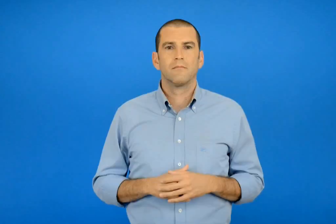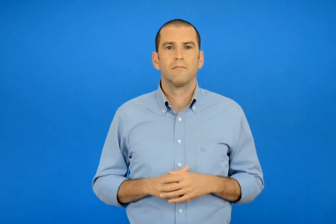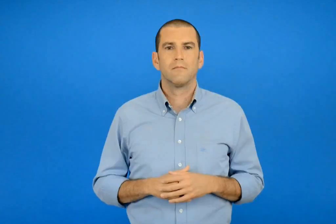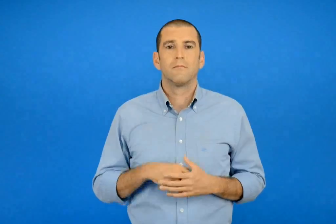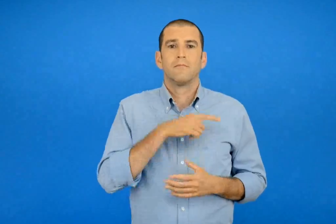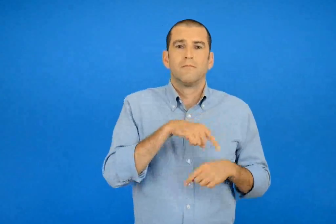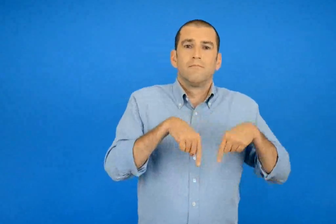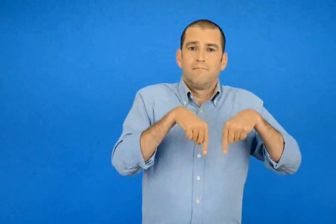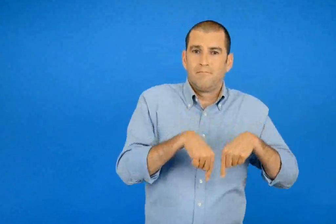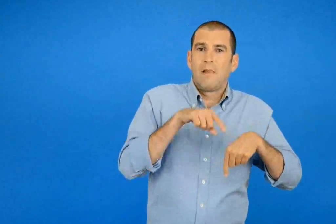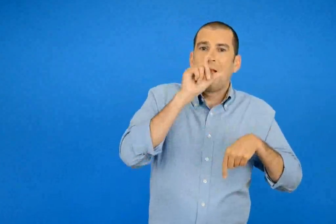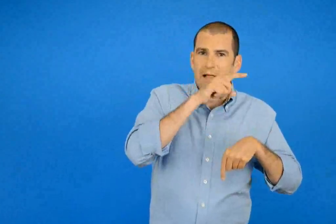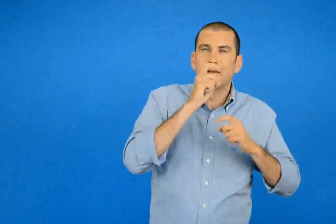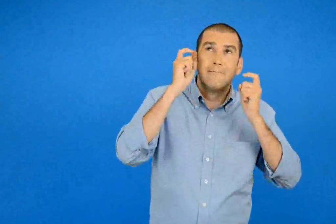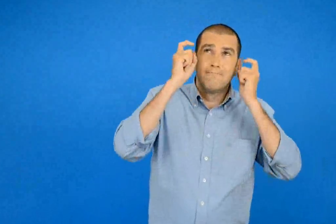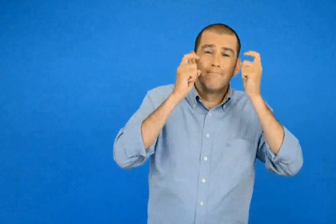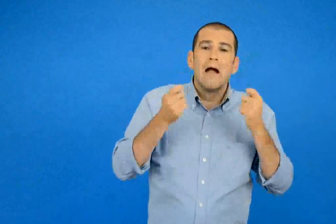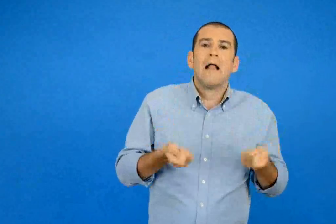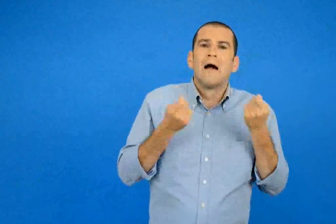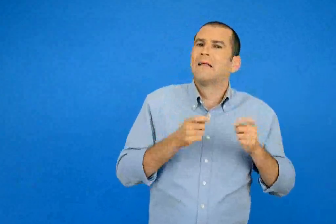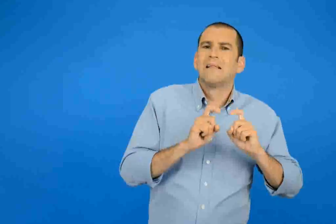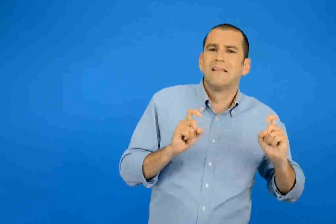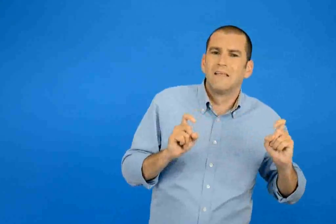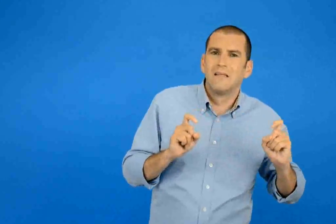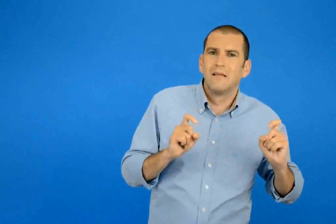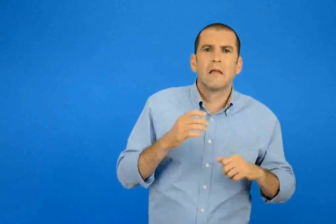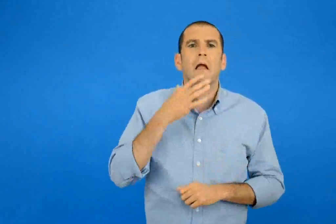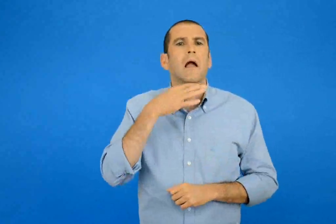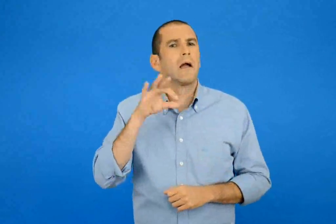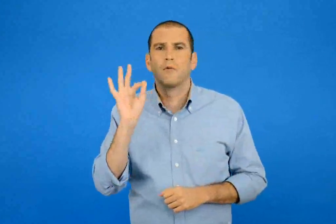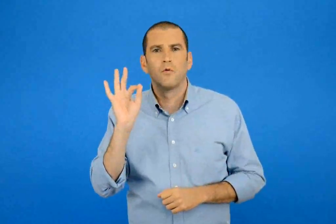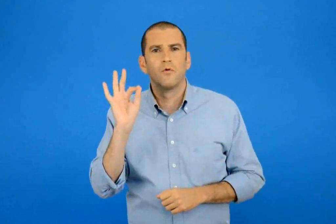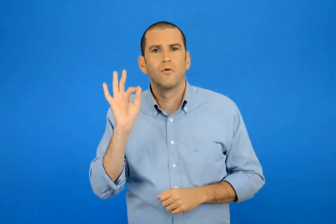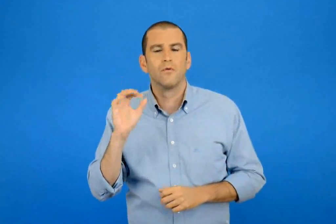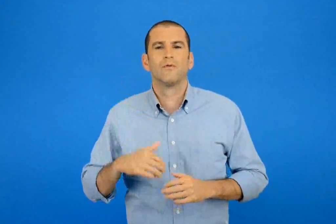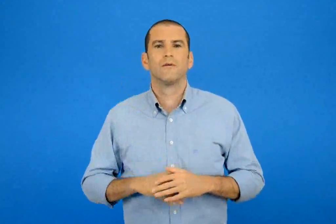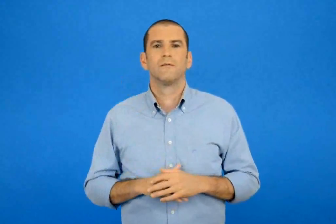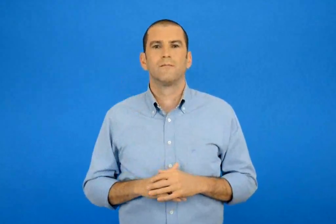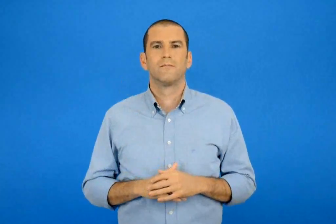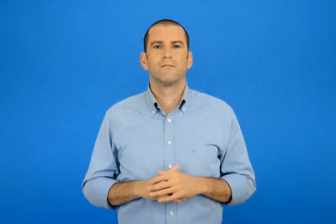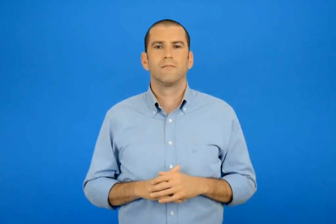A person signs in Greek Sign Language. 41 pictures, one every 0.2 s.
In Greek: τι σκέφτηκε να κάνει το λελέκι ; γιατί ;
